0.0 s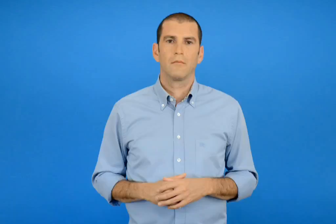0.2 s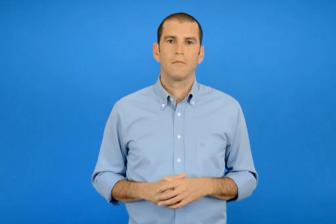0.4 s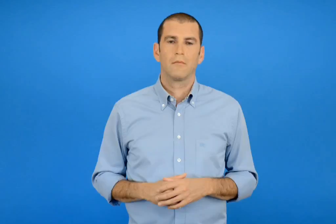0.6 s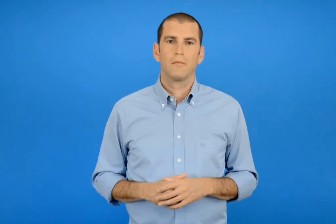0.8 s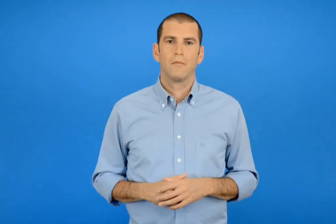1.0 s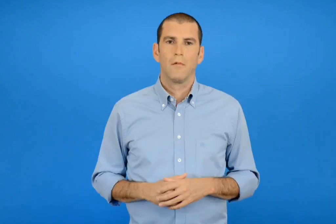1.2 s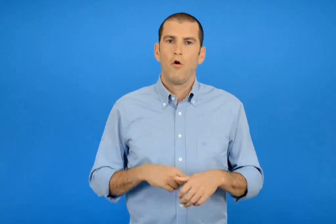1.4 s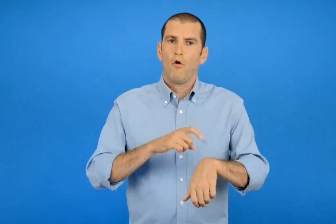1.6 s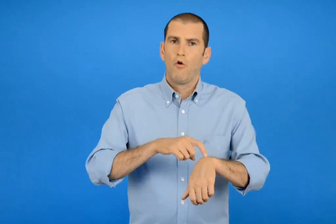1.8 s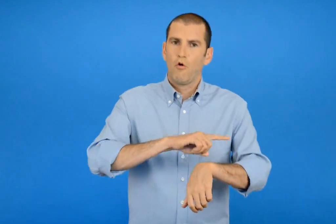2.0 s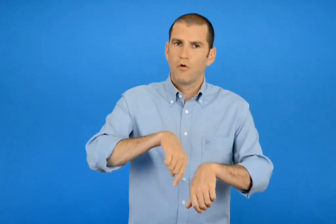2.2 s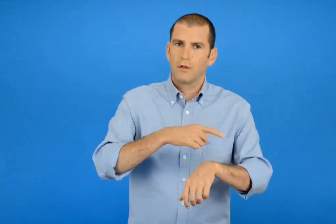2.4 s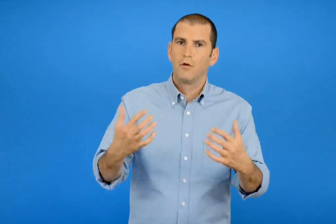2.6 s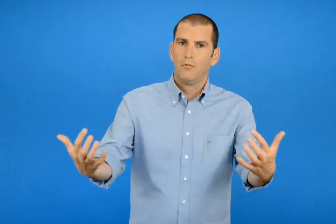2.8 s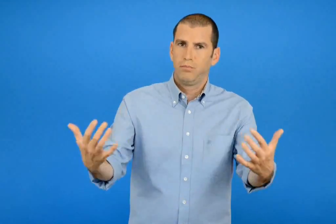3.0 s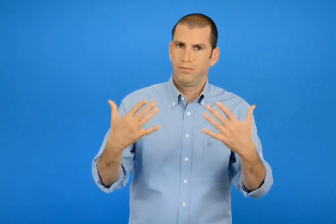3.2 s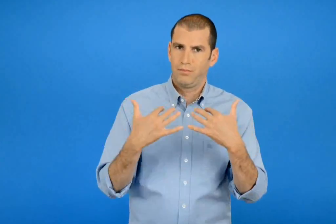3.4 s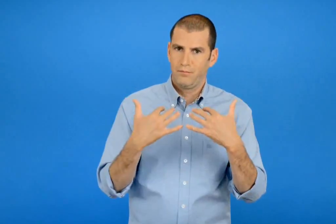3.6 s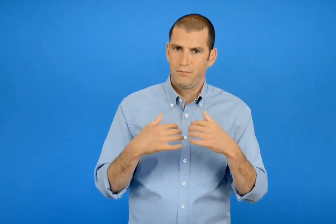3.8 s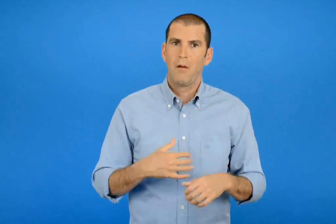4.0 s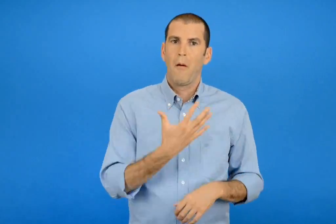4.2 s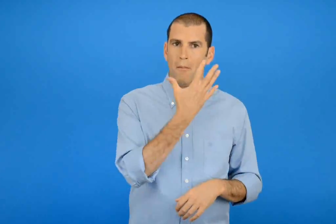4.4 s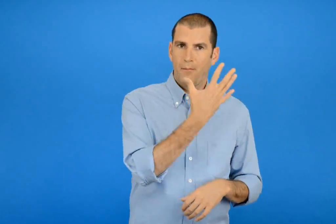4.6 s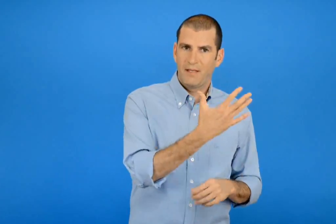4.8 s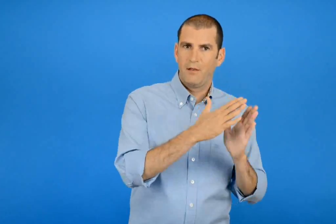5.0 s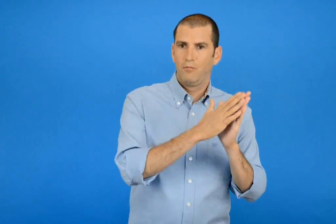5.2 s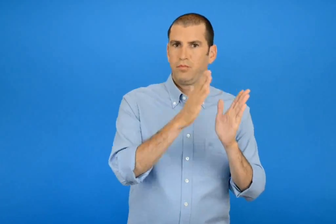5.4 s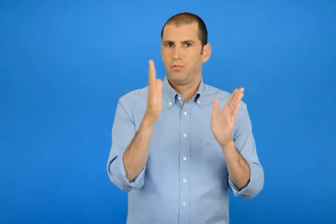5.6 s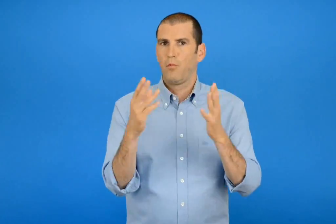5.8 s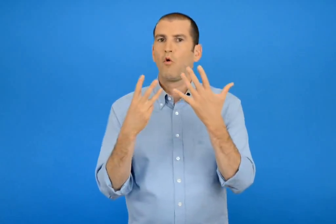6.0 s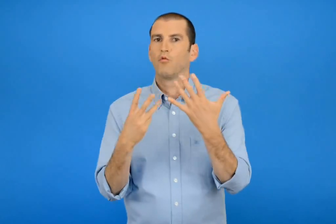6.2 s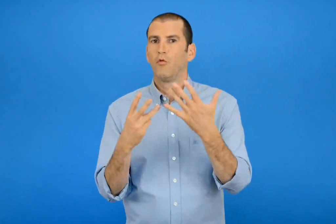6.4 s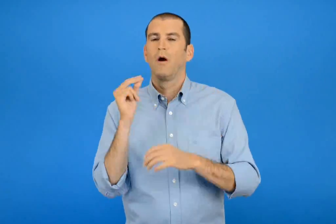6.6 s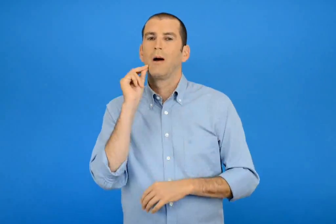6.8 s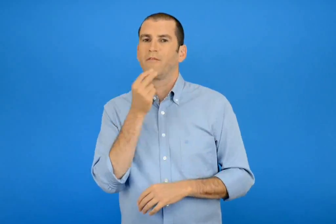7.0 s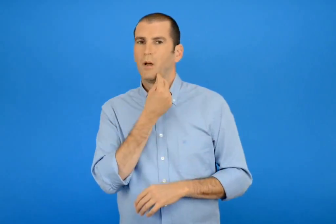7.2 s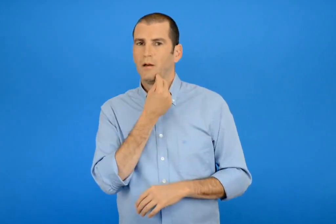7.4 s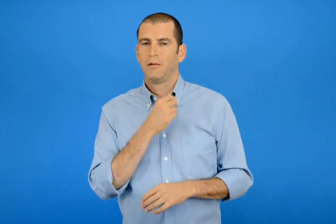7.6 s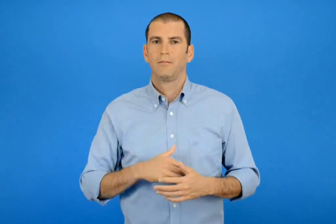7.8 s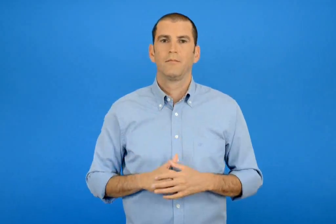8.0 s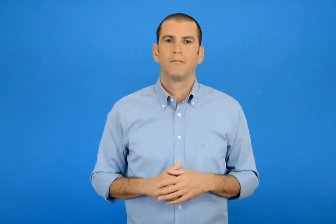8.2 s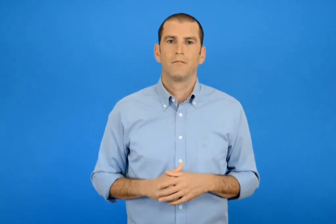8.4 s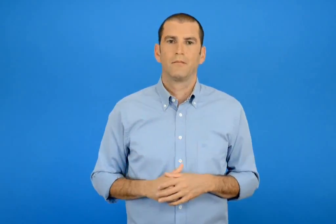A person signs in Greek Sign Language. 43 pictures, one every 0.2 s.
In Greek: ώρες λειτουργίας 5 με 8 το απόγευμα
